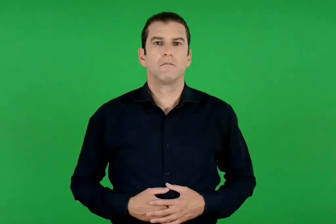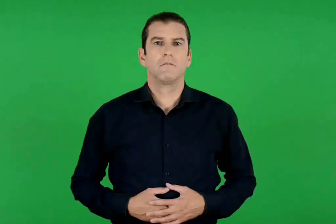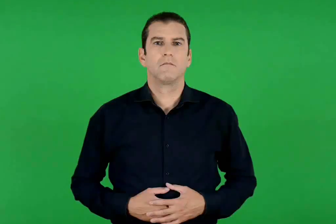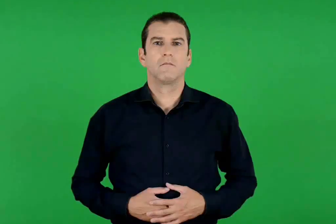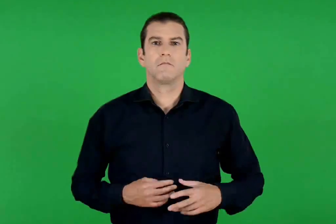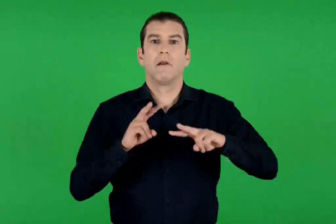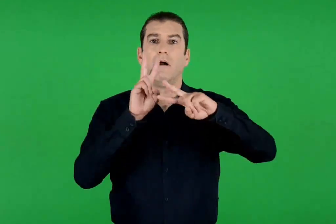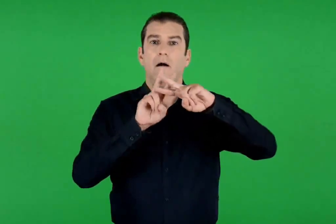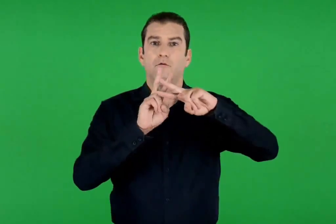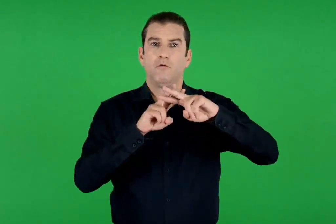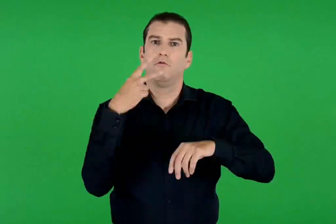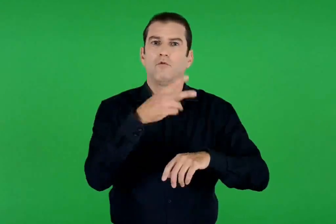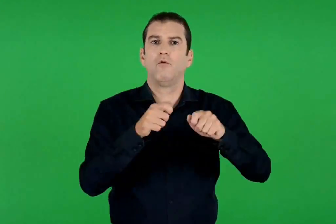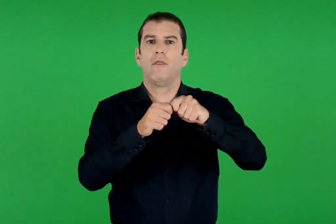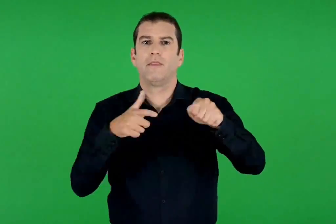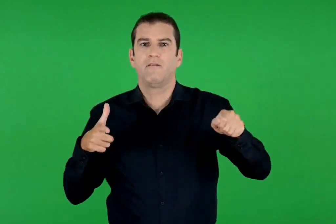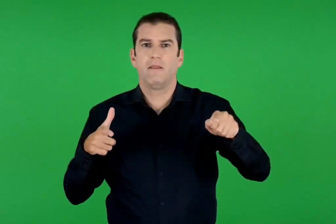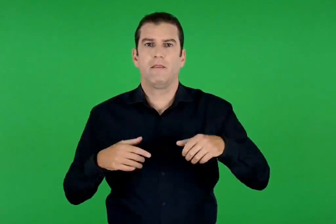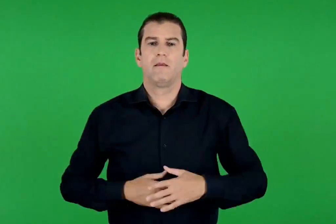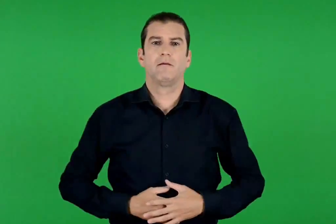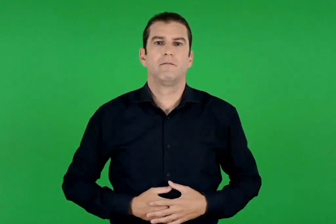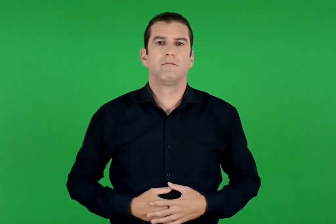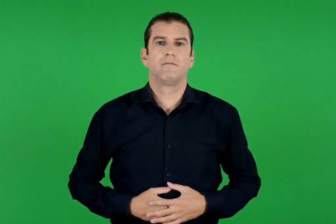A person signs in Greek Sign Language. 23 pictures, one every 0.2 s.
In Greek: το άστρο του δαυίδ
